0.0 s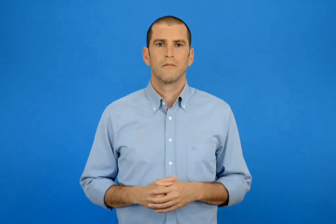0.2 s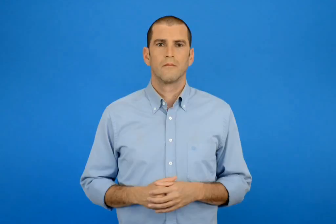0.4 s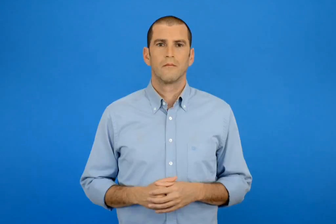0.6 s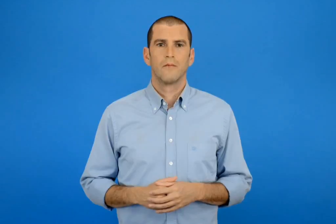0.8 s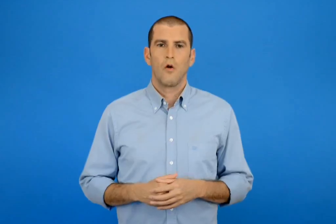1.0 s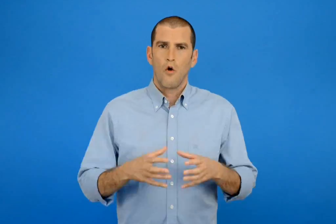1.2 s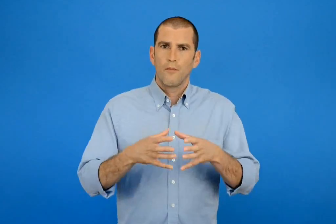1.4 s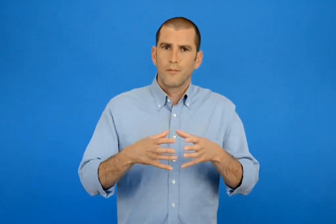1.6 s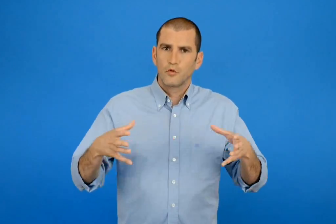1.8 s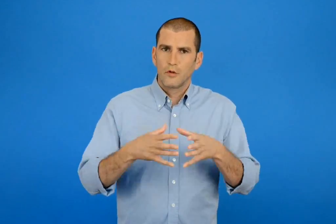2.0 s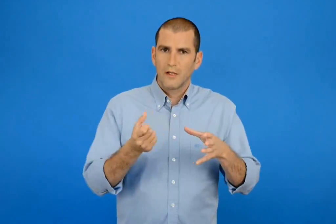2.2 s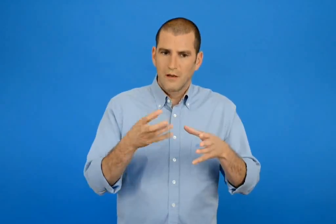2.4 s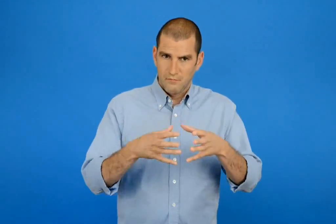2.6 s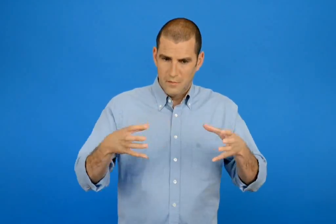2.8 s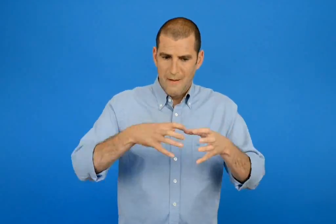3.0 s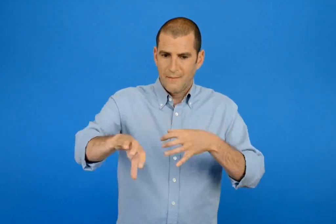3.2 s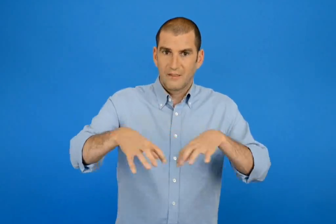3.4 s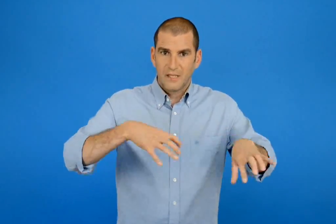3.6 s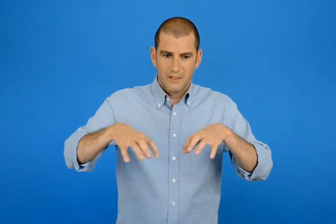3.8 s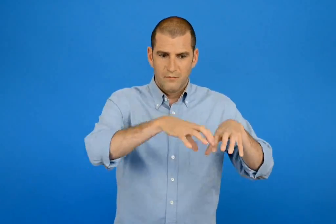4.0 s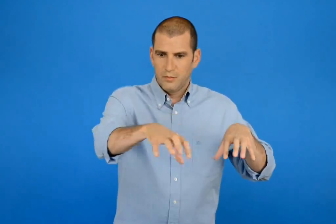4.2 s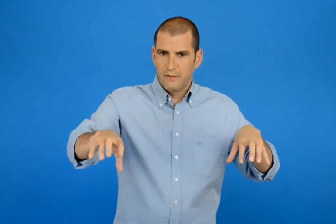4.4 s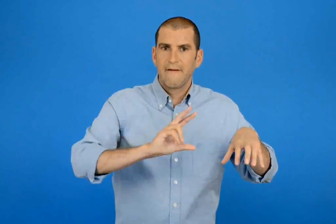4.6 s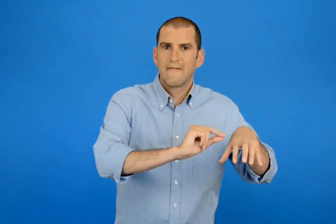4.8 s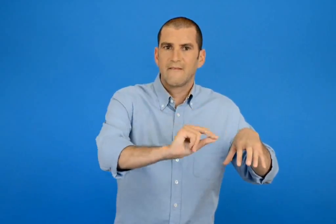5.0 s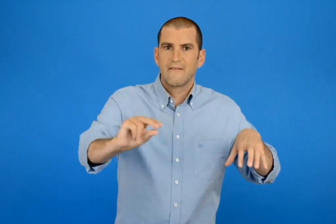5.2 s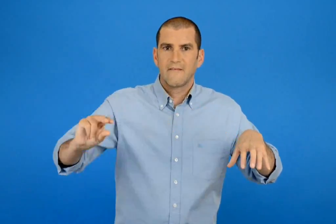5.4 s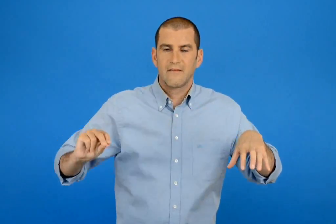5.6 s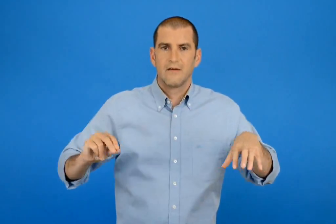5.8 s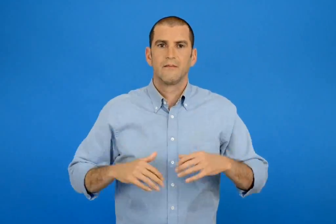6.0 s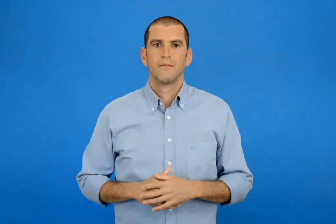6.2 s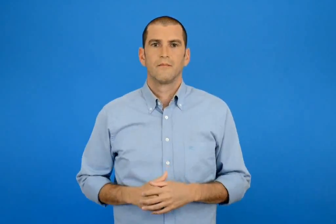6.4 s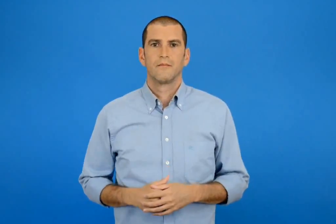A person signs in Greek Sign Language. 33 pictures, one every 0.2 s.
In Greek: μοιράζω σε ίσα μέρη ποσότητες
